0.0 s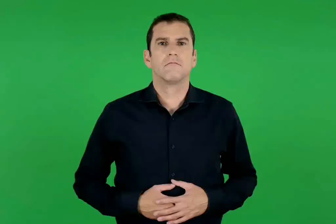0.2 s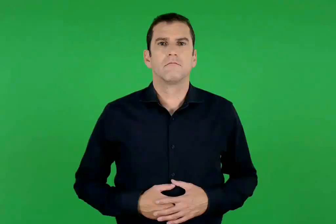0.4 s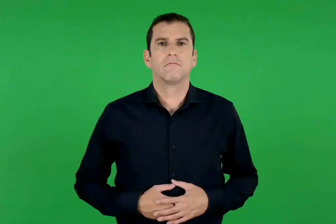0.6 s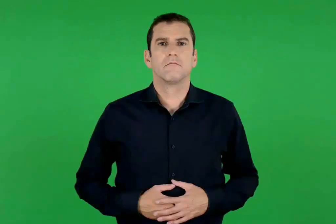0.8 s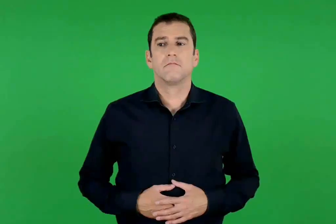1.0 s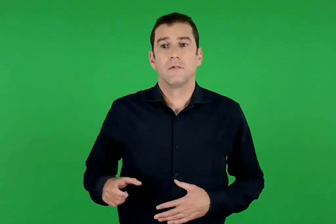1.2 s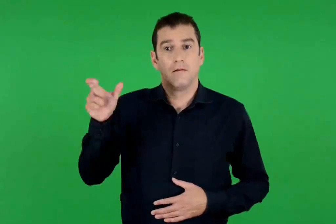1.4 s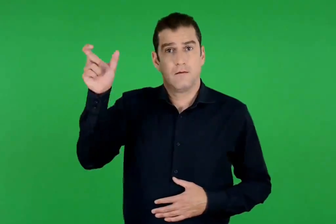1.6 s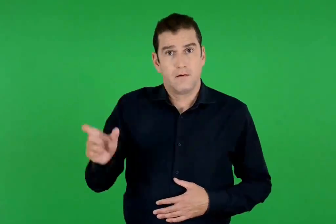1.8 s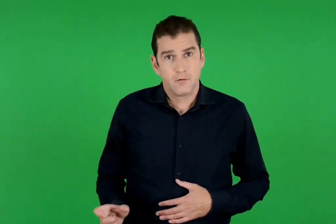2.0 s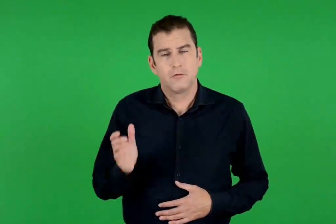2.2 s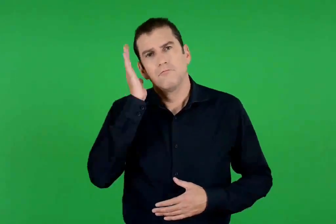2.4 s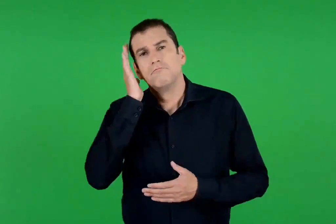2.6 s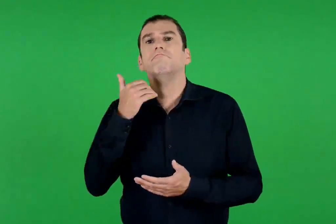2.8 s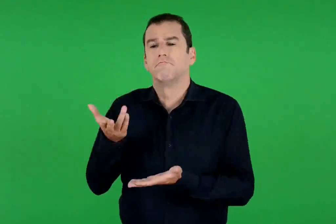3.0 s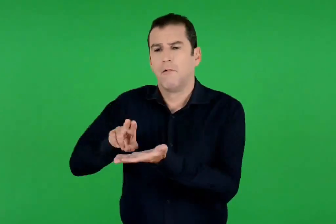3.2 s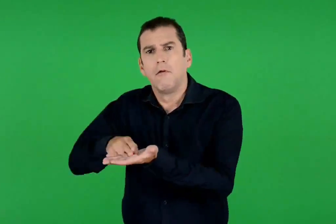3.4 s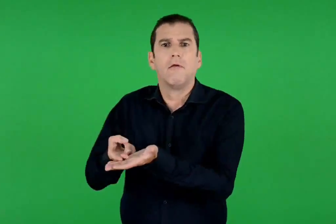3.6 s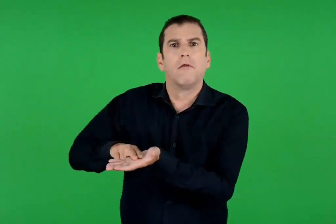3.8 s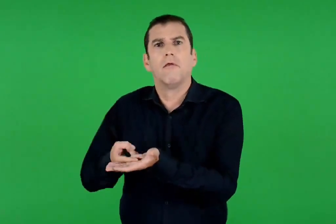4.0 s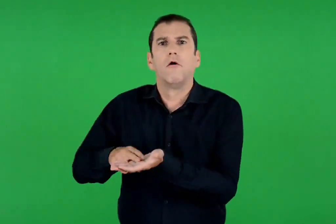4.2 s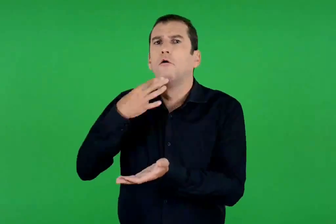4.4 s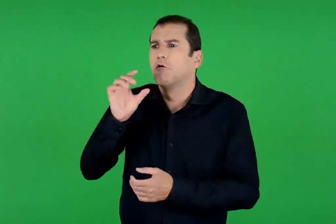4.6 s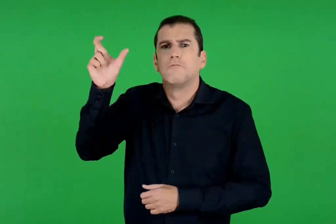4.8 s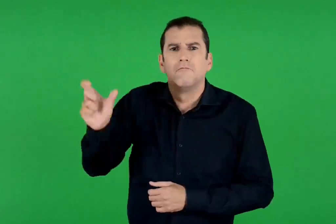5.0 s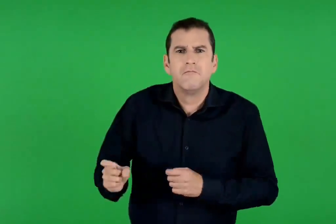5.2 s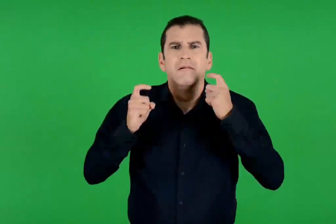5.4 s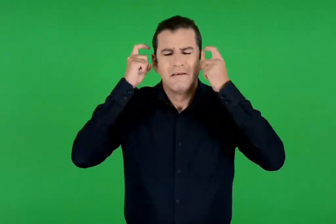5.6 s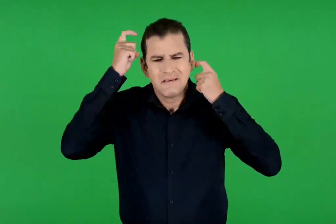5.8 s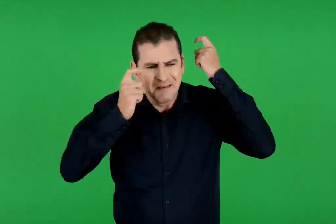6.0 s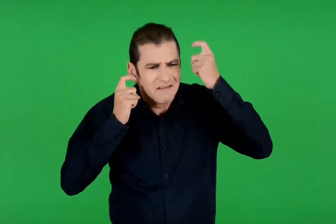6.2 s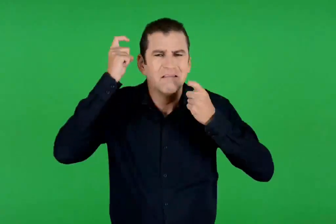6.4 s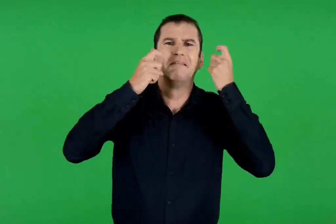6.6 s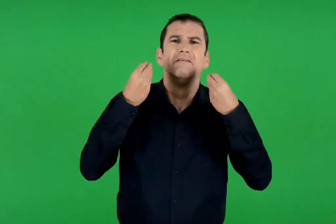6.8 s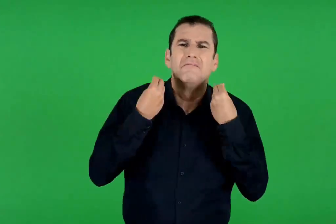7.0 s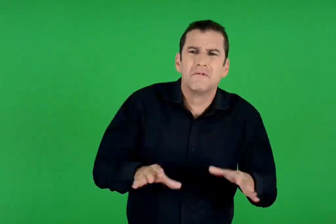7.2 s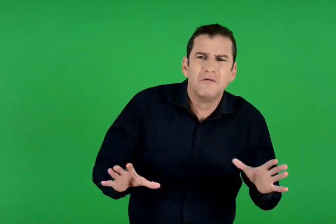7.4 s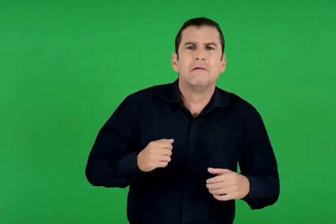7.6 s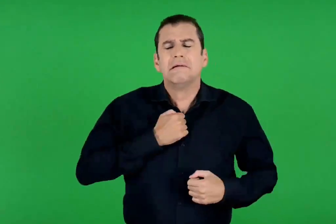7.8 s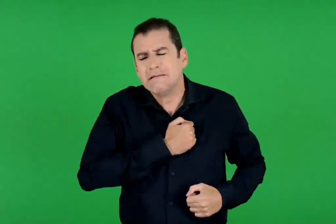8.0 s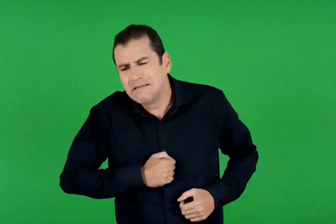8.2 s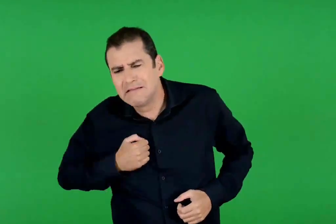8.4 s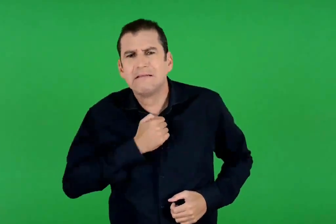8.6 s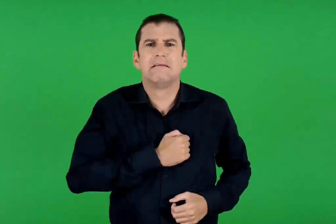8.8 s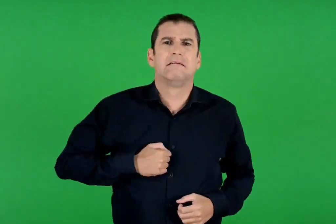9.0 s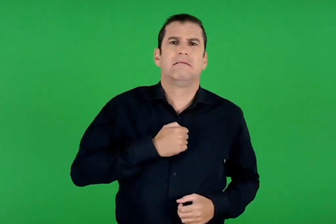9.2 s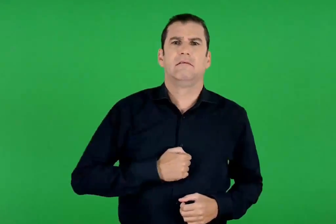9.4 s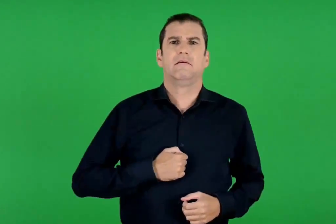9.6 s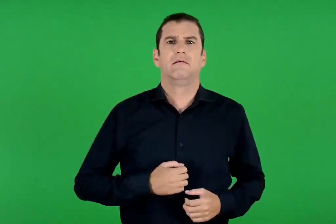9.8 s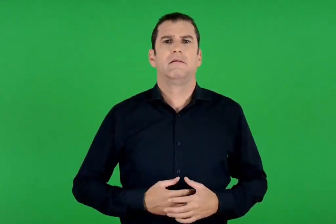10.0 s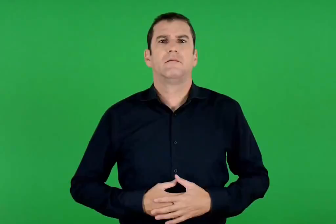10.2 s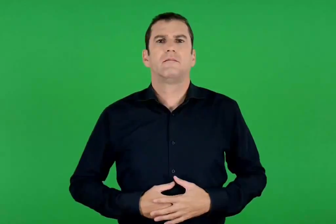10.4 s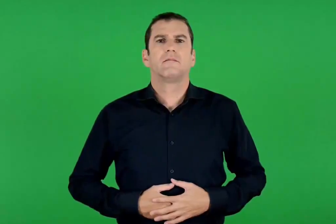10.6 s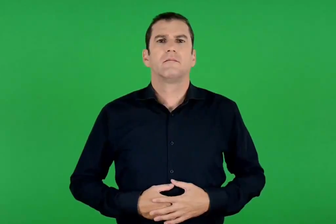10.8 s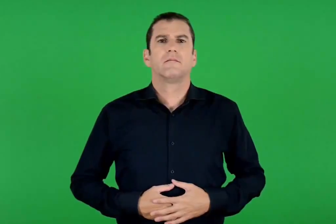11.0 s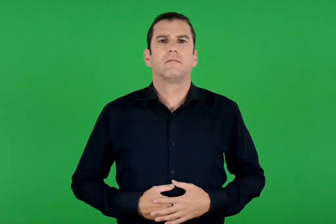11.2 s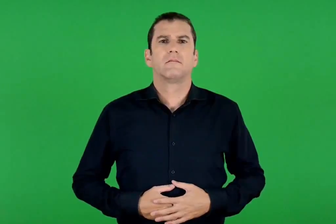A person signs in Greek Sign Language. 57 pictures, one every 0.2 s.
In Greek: σκέψεις άσχημες και στενοχώρια τον τυραννούσαν και είχε χάσει τον ύπνο του
